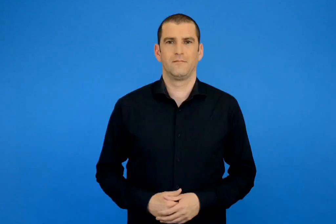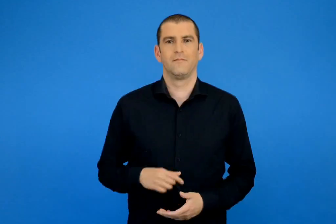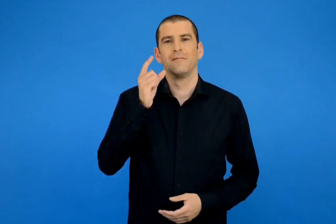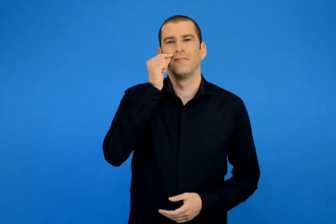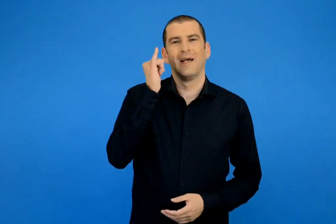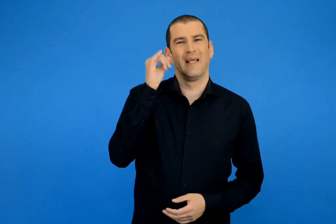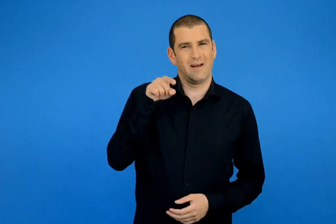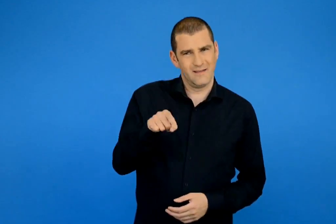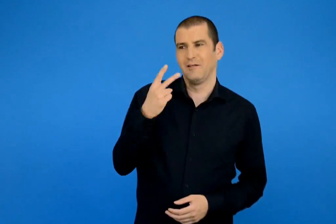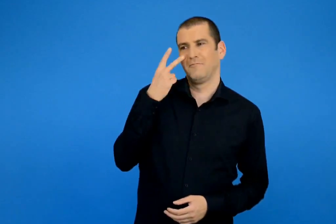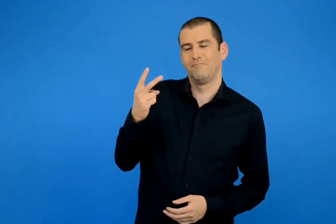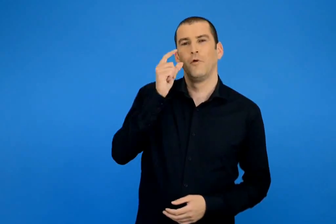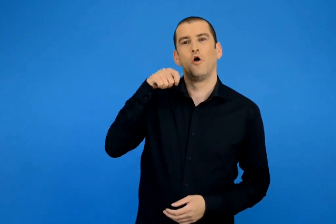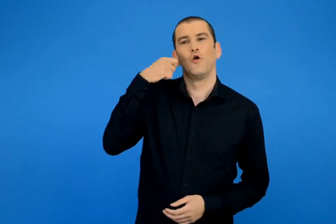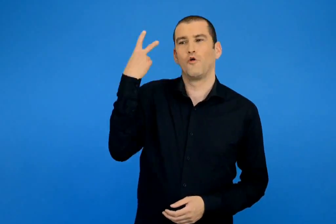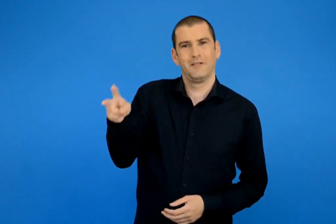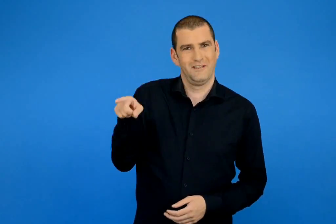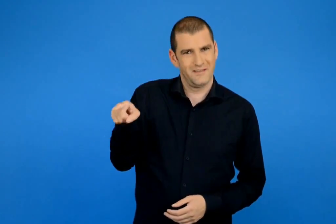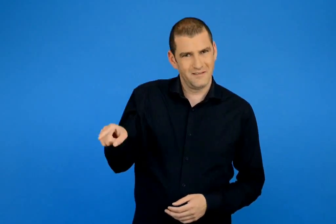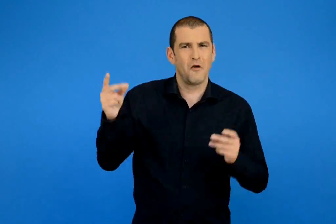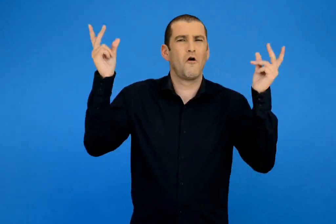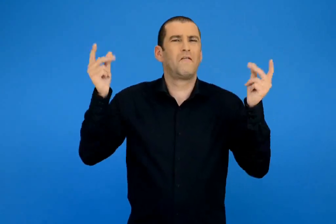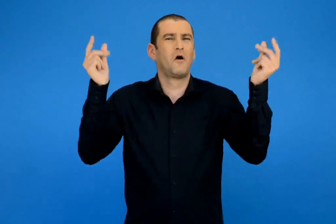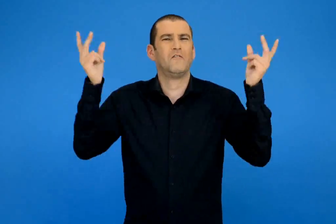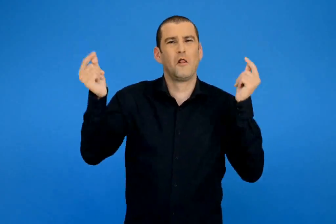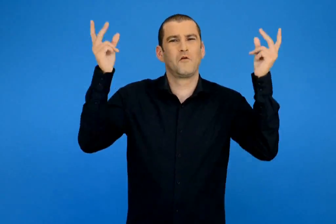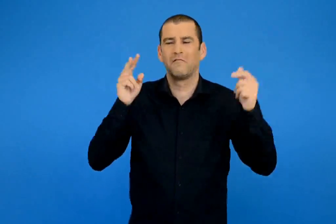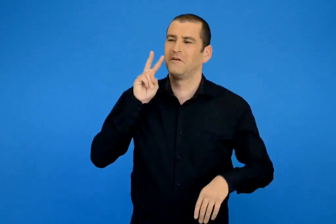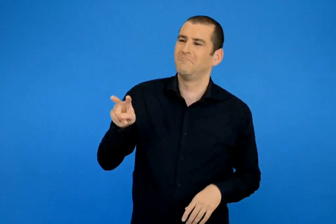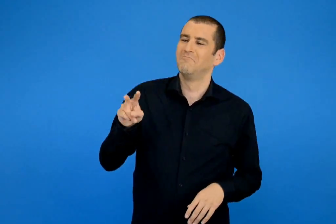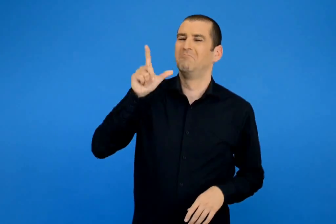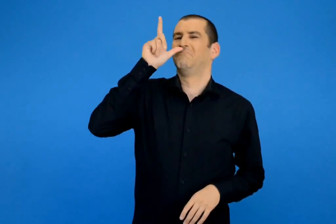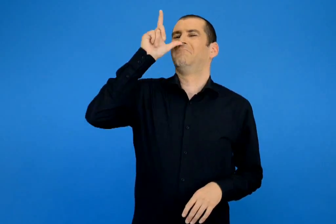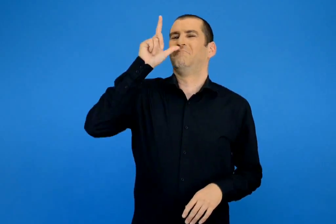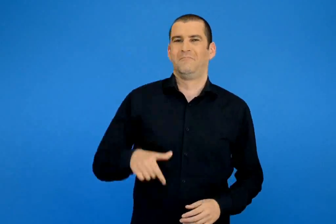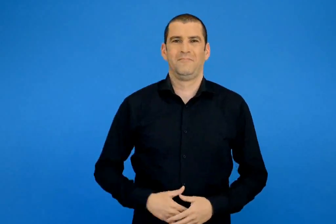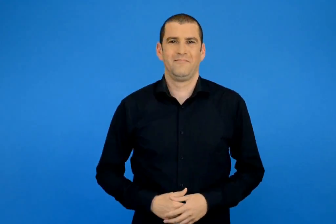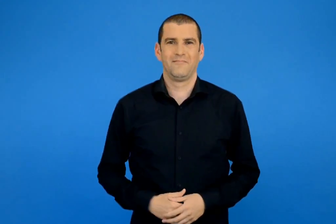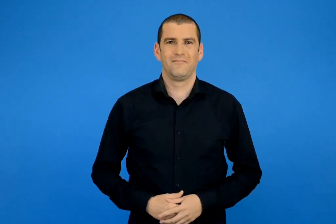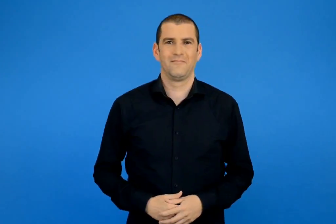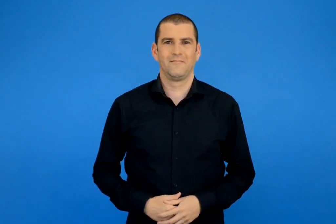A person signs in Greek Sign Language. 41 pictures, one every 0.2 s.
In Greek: ο ιβάν κοίταζε χαρούμενος τους γονείς του που χορεύαν ξέφρενα τους καμάρωνε
